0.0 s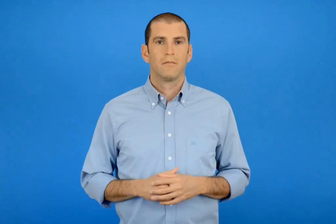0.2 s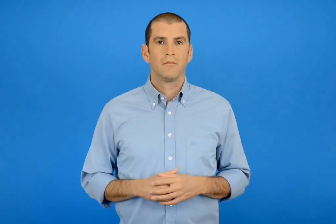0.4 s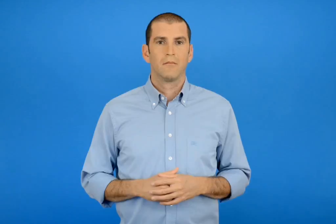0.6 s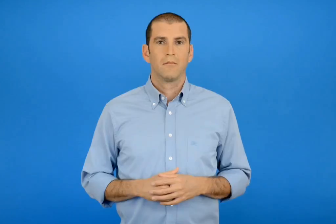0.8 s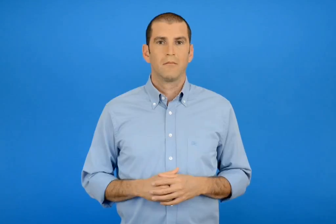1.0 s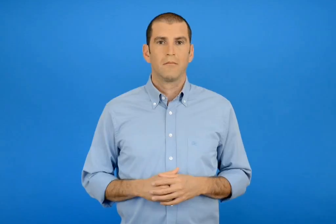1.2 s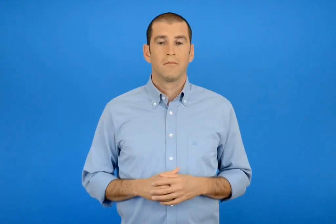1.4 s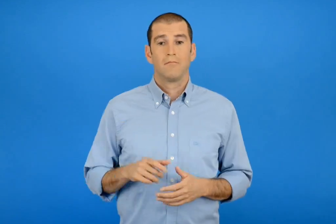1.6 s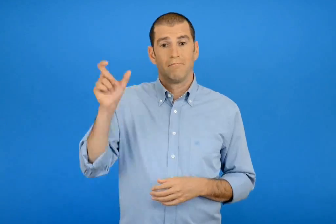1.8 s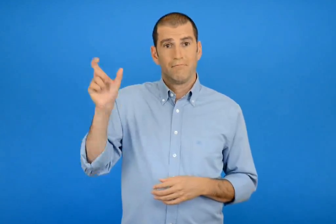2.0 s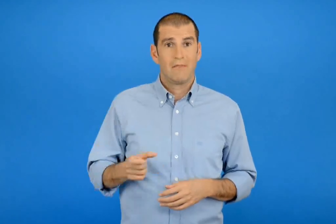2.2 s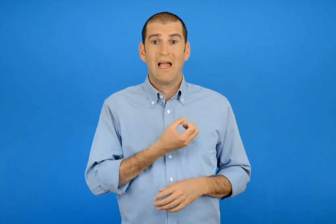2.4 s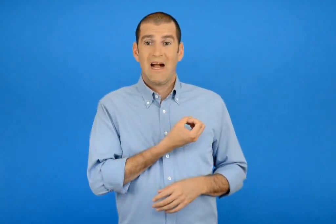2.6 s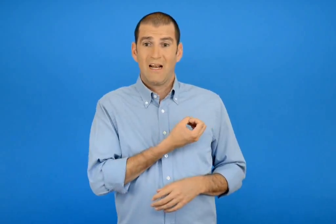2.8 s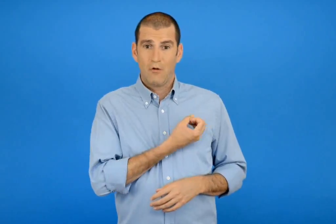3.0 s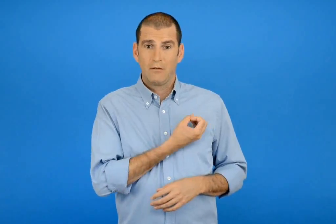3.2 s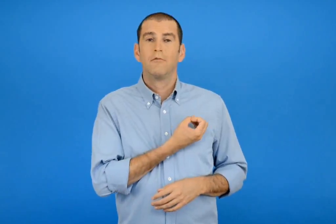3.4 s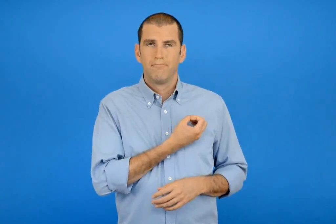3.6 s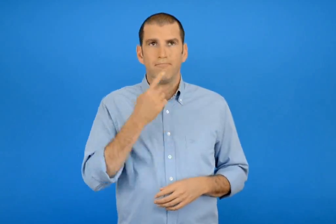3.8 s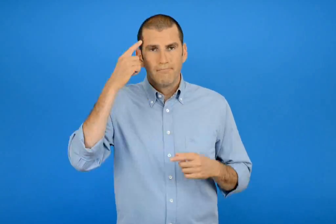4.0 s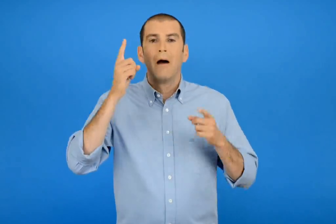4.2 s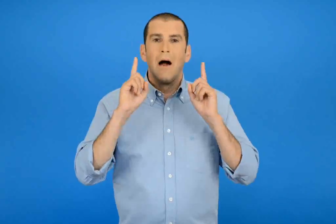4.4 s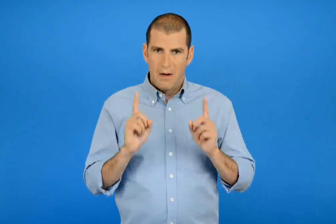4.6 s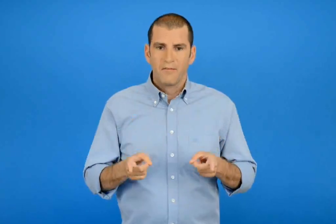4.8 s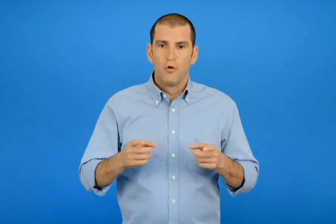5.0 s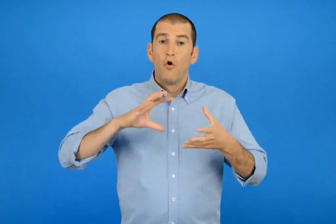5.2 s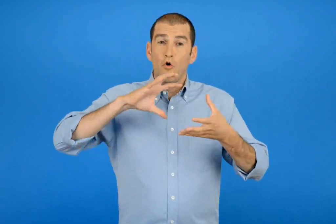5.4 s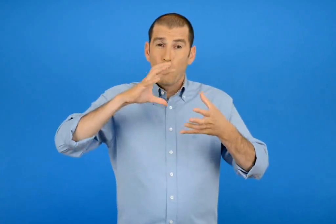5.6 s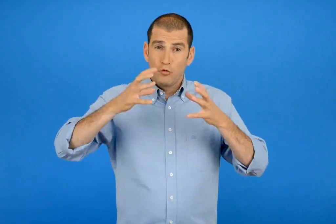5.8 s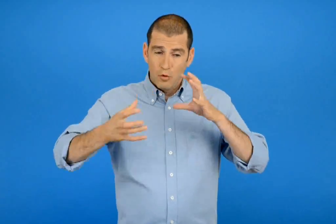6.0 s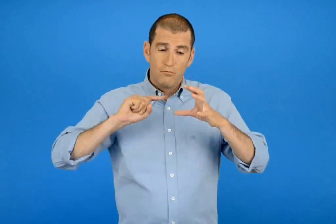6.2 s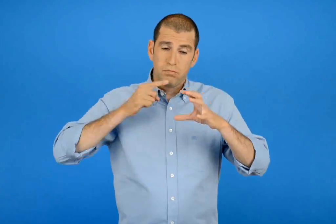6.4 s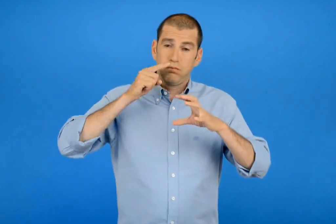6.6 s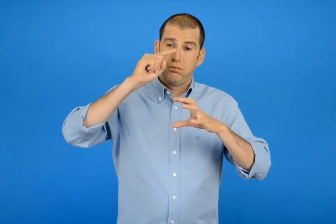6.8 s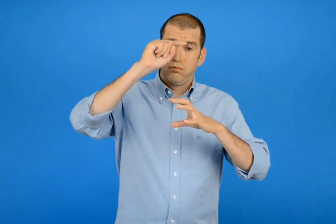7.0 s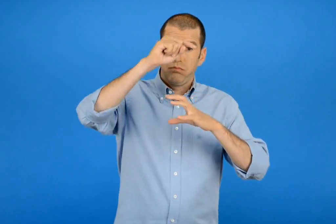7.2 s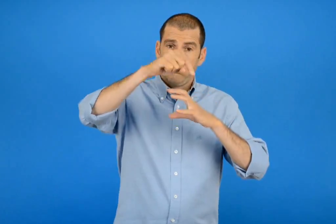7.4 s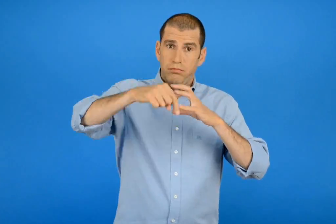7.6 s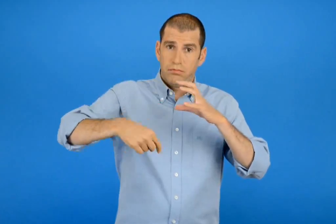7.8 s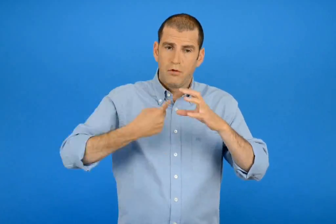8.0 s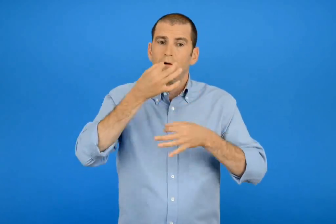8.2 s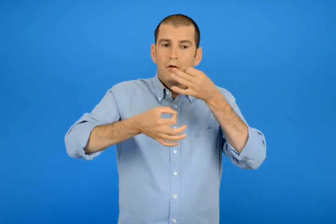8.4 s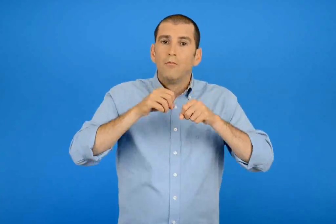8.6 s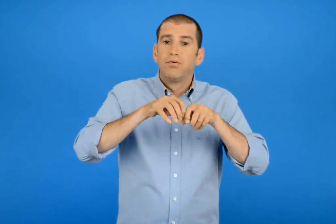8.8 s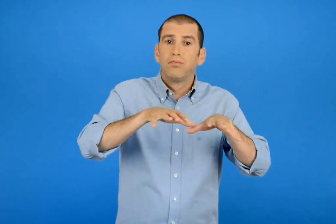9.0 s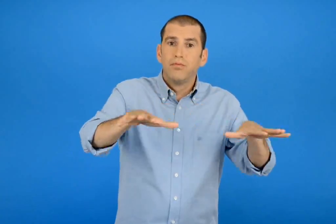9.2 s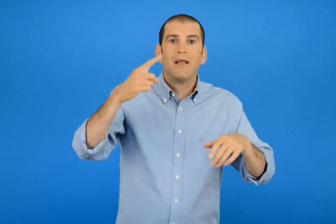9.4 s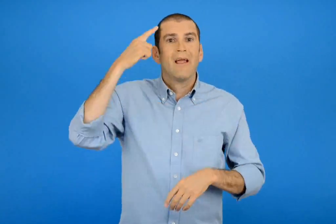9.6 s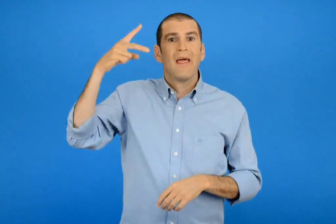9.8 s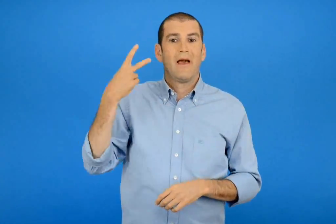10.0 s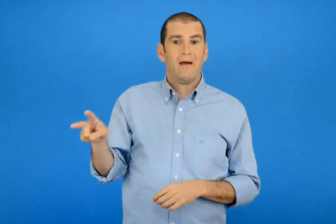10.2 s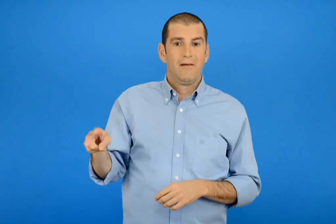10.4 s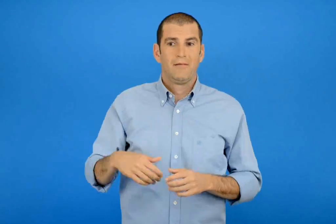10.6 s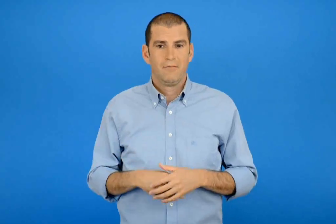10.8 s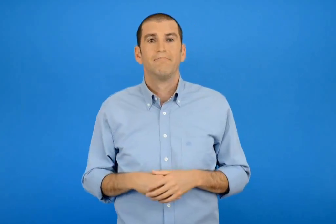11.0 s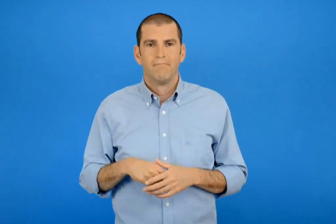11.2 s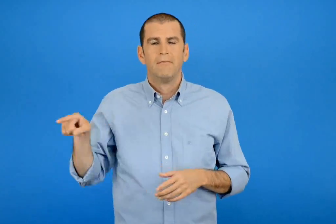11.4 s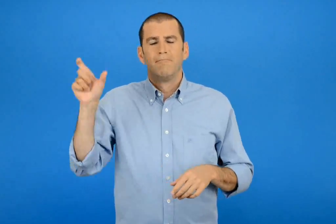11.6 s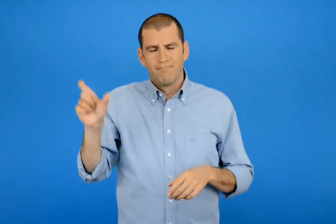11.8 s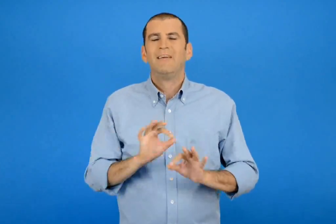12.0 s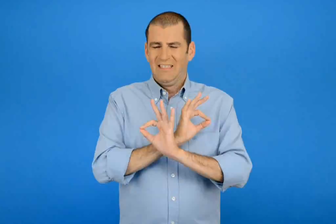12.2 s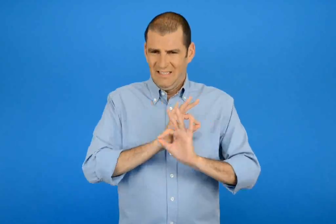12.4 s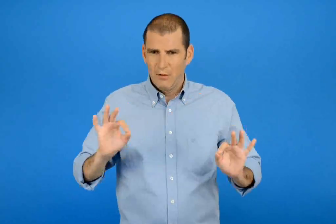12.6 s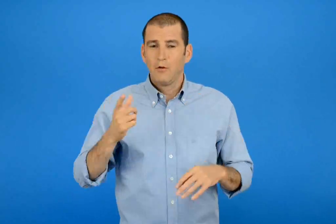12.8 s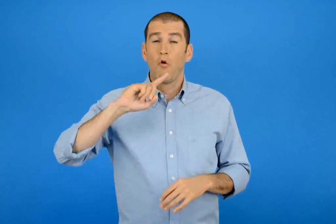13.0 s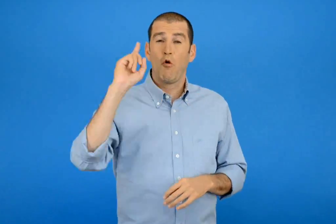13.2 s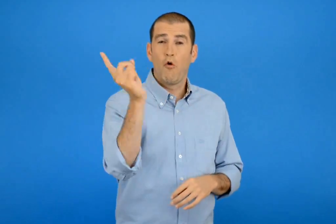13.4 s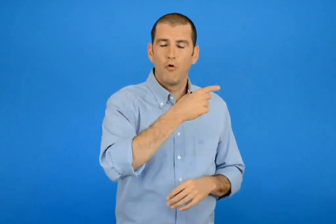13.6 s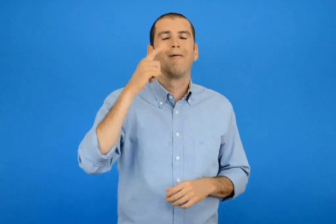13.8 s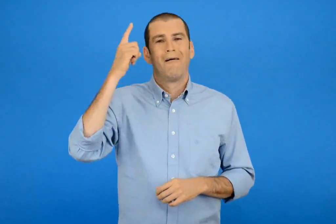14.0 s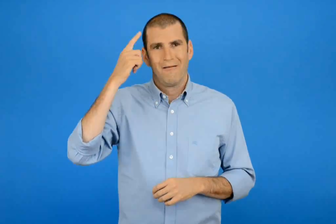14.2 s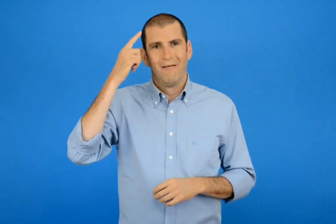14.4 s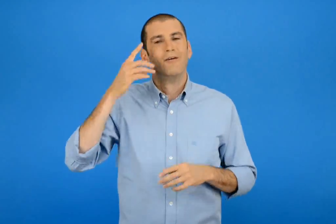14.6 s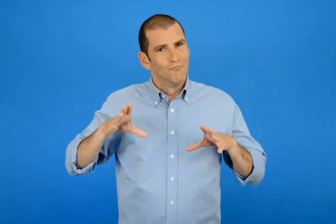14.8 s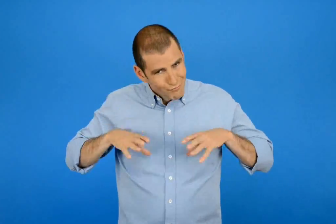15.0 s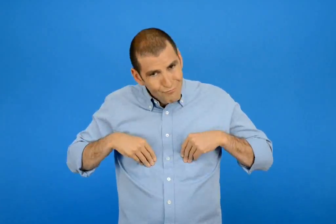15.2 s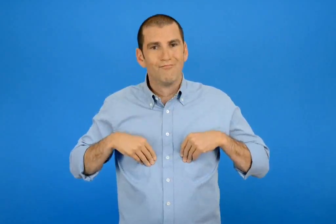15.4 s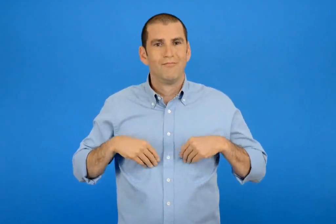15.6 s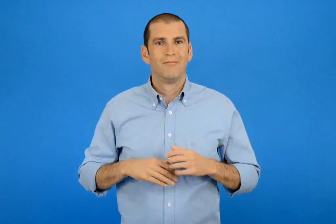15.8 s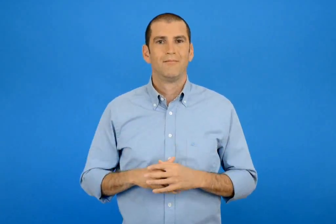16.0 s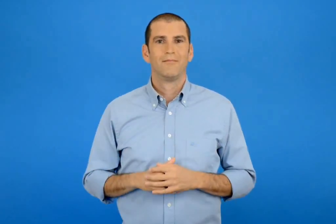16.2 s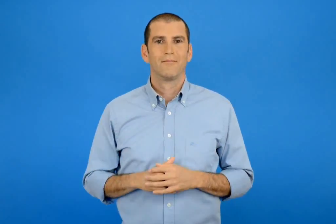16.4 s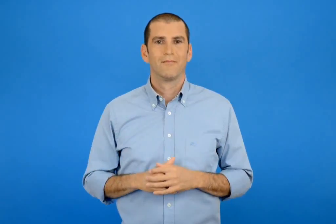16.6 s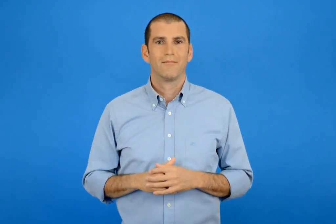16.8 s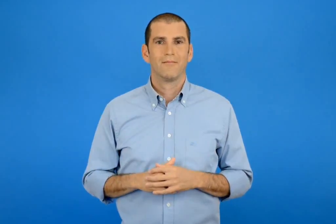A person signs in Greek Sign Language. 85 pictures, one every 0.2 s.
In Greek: ο κυρ νικόλας αποφάσισε να κάνει το γύρο του κόσμου και να μιλήσει σε όλους για την ιδέα του ήταν σίγουρος πως θα την καταλάβουν και θα τη δεχτούν
